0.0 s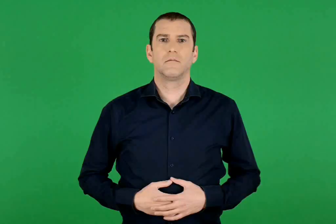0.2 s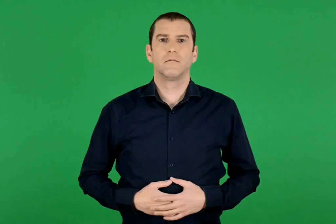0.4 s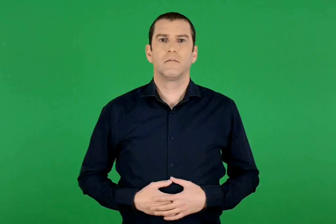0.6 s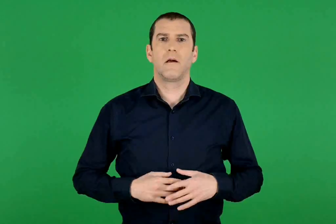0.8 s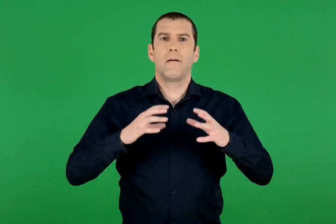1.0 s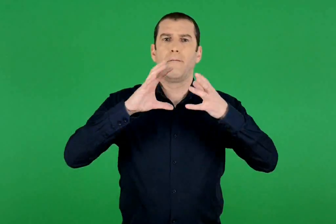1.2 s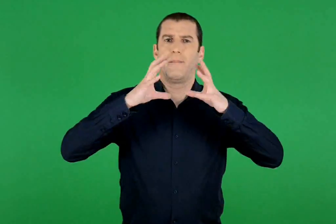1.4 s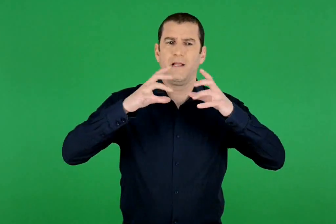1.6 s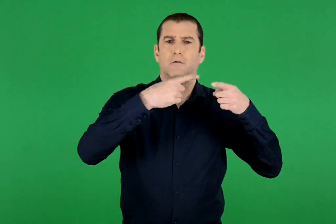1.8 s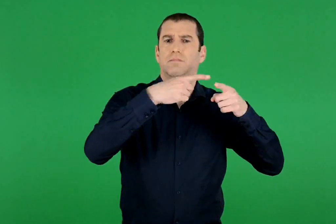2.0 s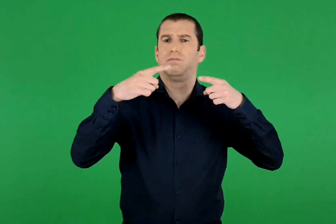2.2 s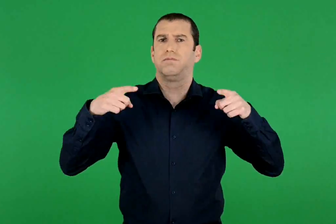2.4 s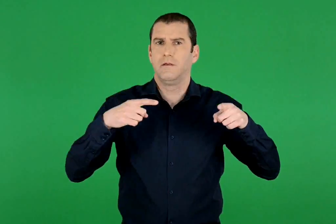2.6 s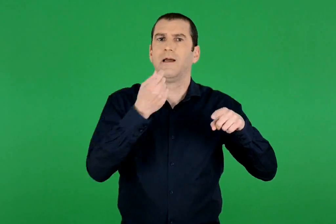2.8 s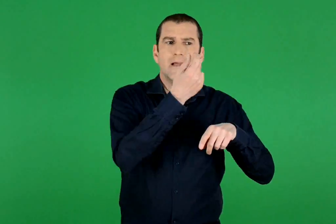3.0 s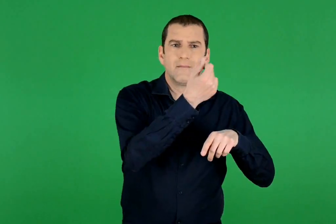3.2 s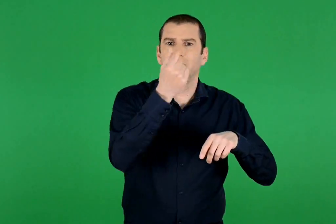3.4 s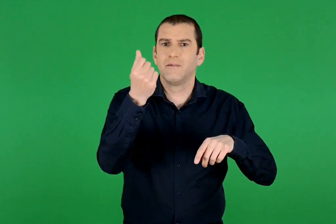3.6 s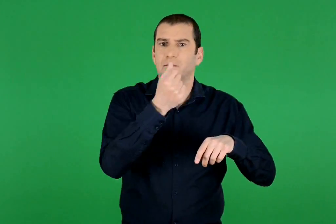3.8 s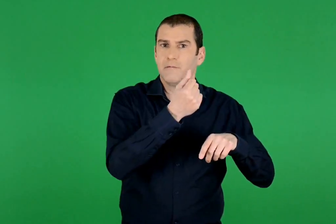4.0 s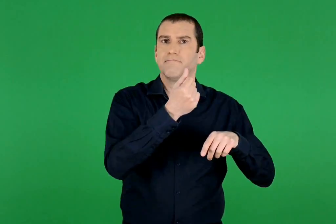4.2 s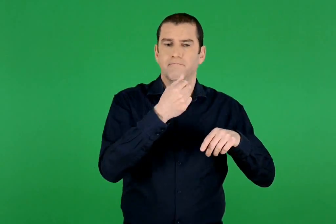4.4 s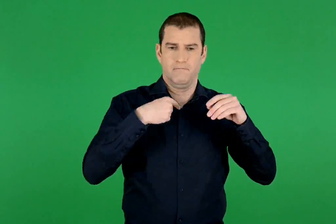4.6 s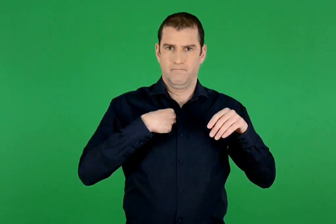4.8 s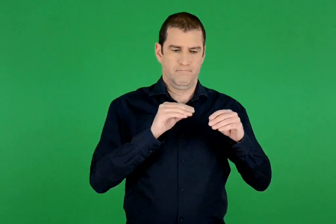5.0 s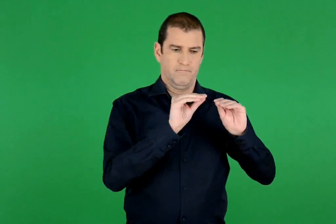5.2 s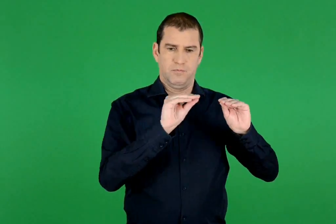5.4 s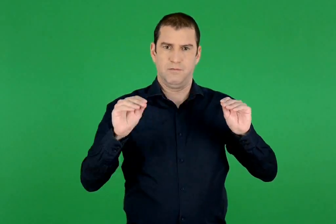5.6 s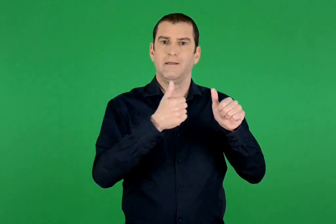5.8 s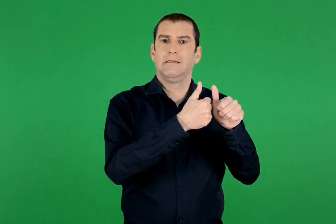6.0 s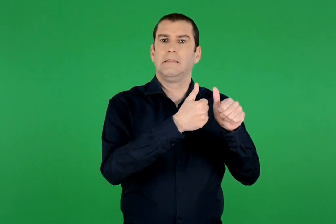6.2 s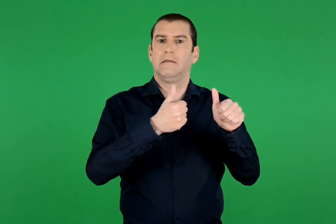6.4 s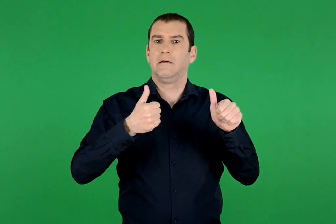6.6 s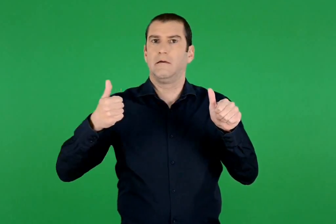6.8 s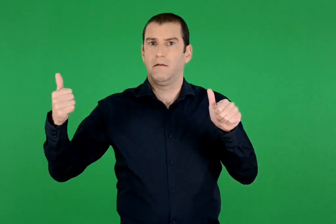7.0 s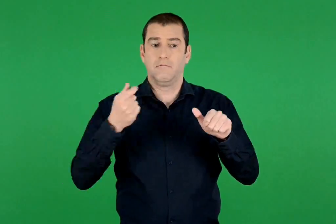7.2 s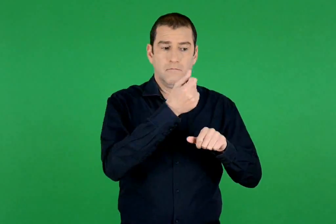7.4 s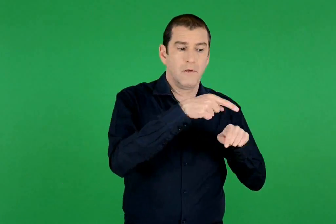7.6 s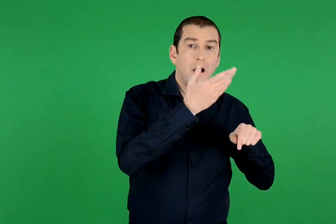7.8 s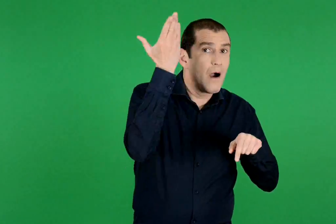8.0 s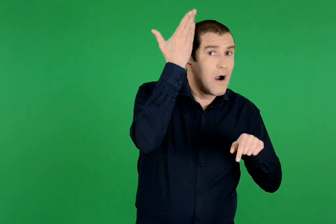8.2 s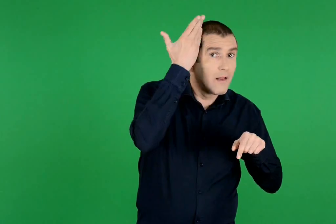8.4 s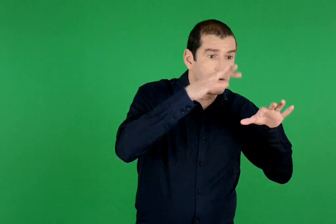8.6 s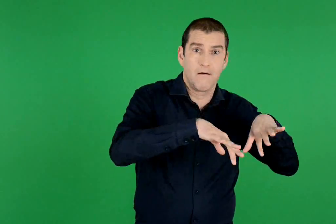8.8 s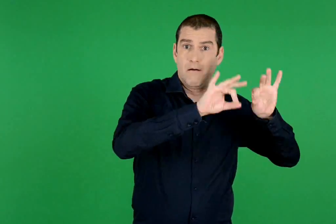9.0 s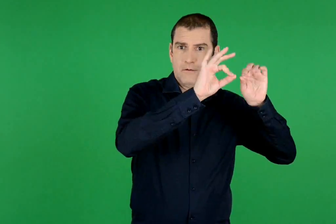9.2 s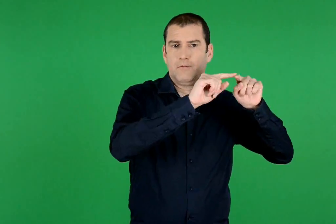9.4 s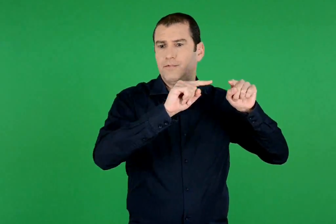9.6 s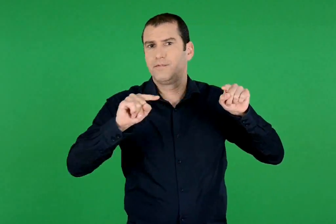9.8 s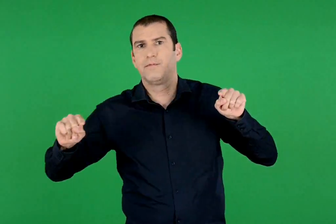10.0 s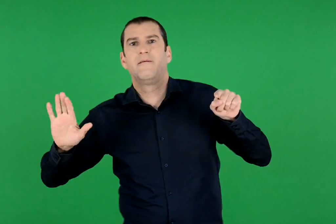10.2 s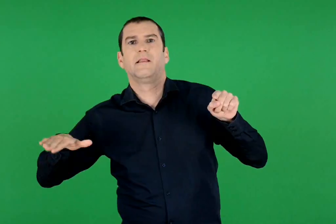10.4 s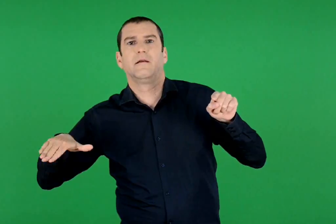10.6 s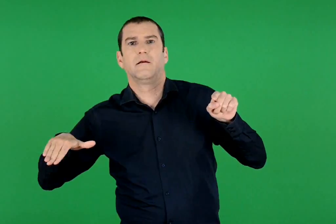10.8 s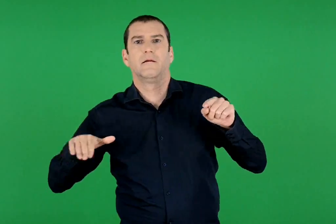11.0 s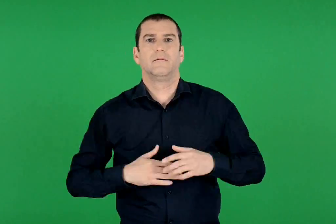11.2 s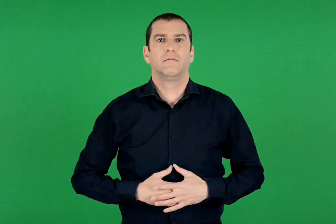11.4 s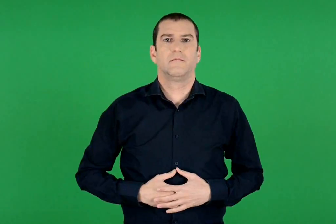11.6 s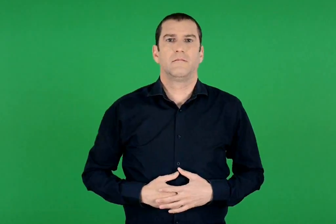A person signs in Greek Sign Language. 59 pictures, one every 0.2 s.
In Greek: βάζω στη σειρά τις τιμές από τις μπάλες ξεκινώντας από την ακριβότερη προς τη φθηνότερη
